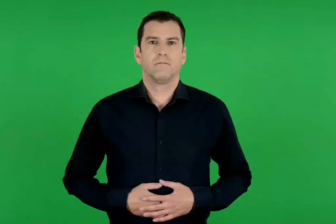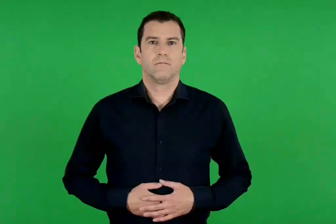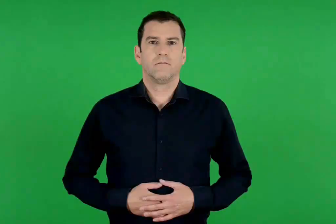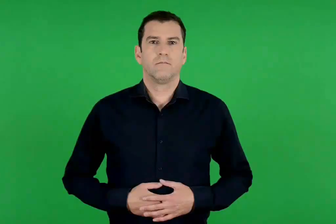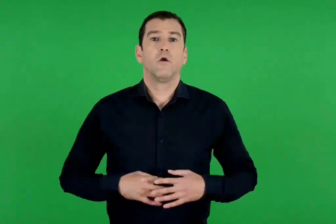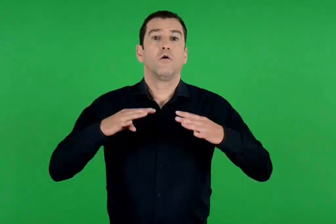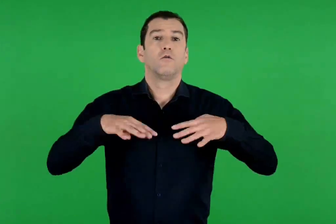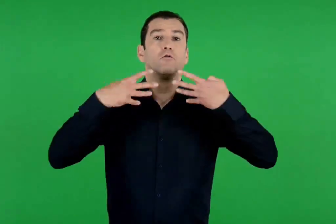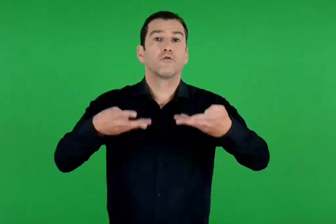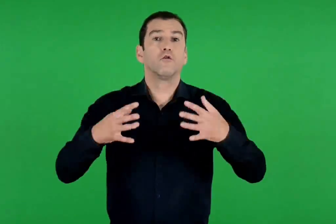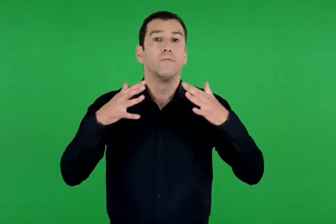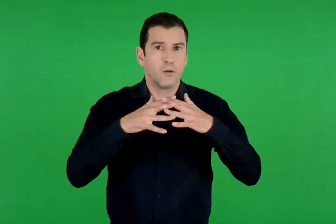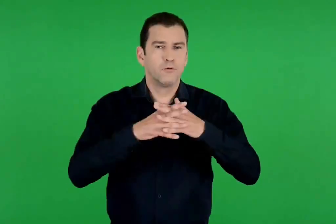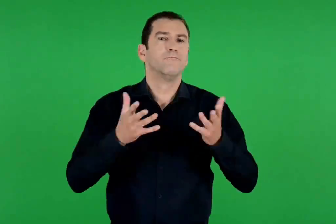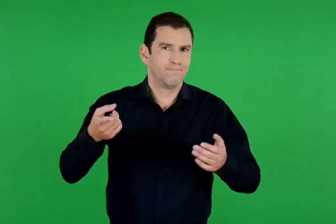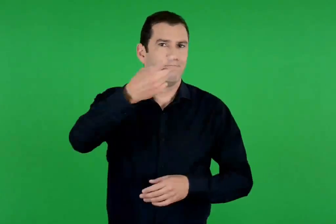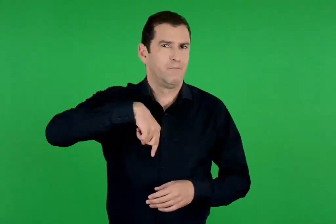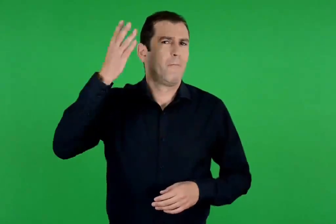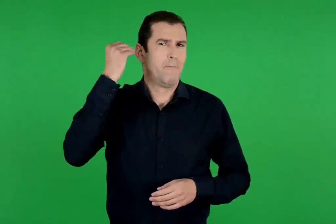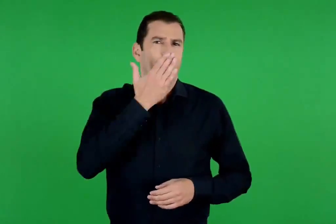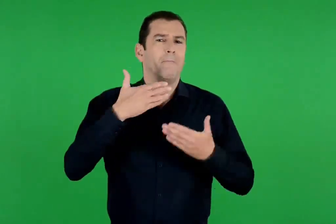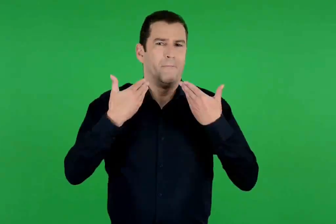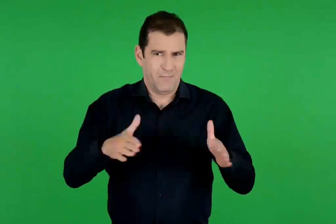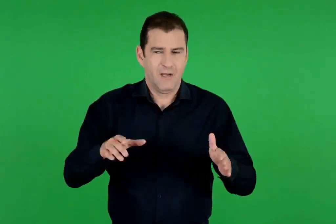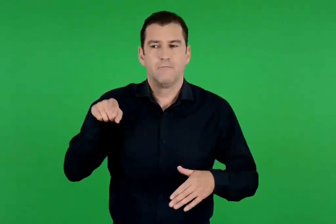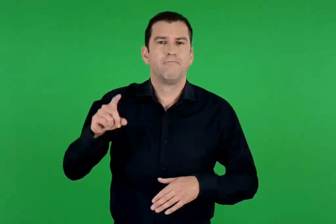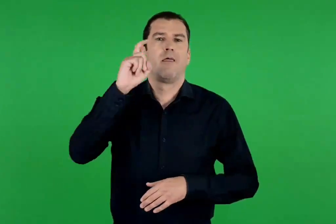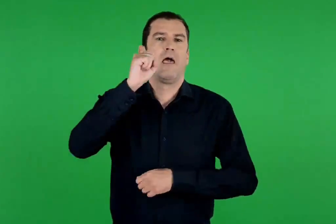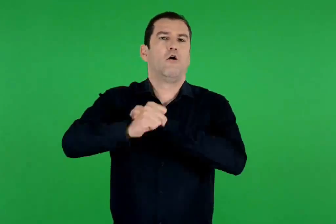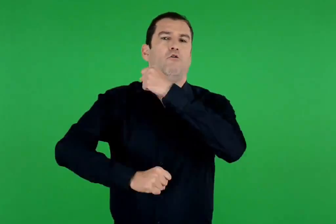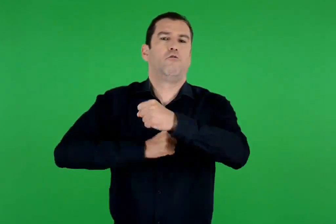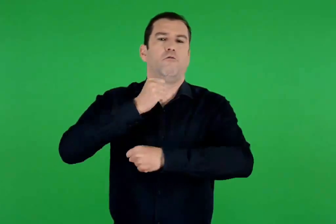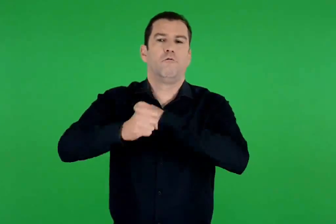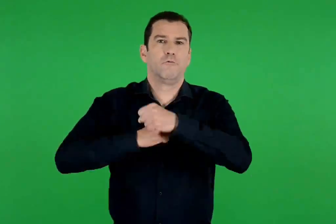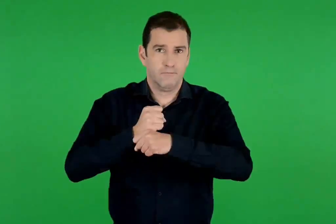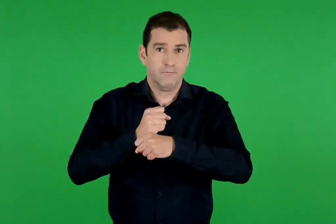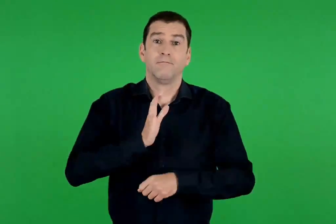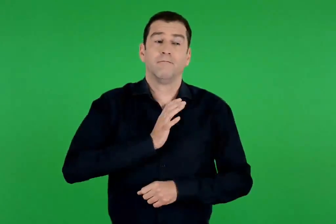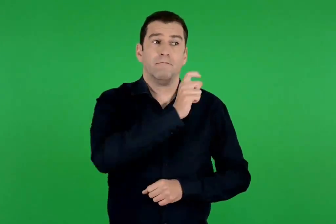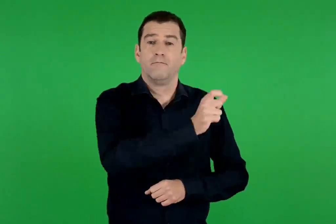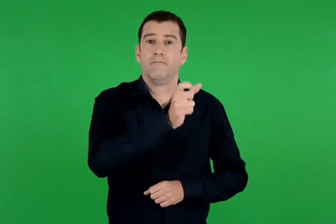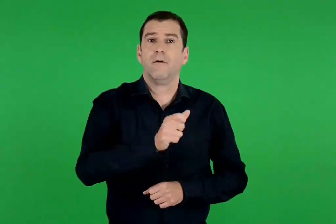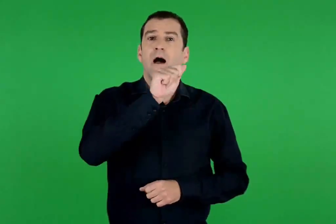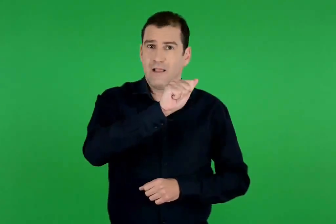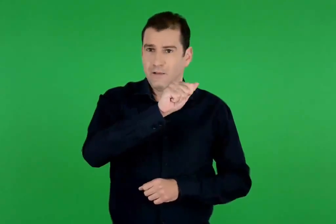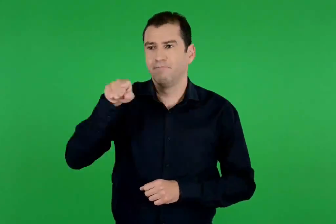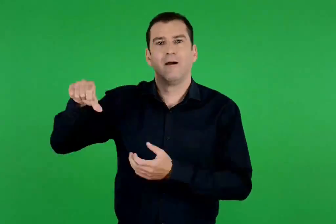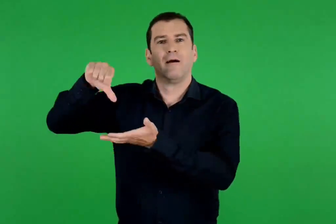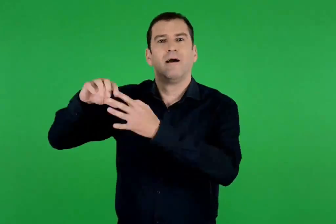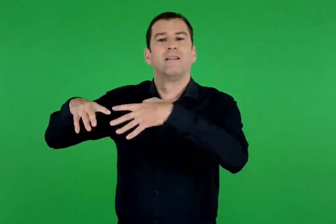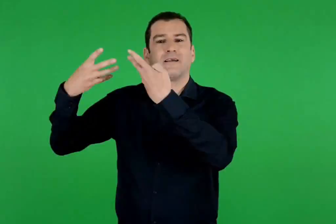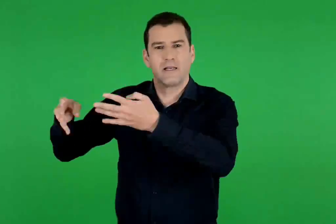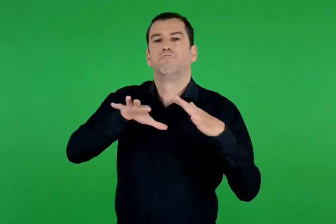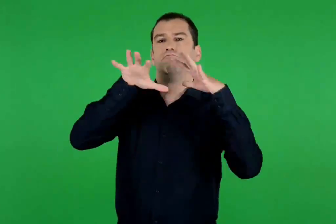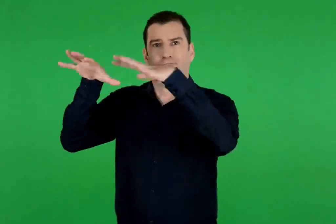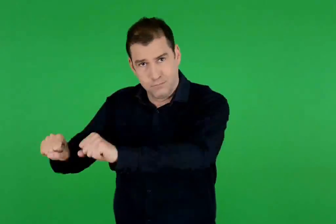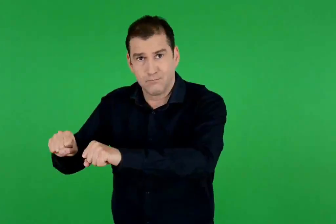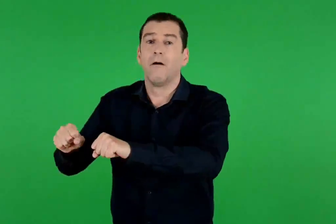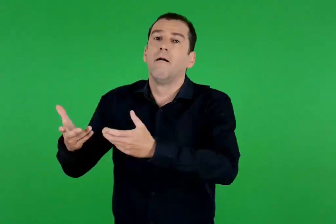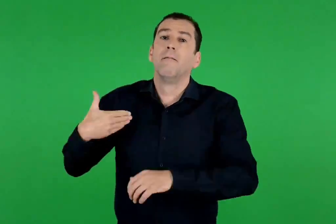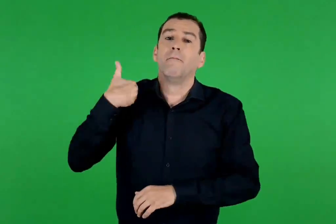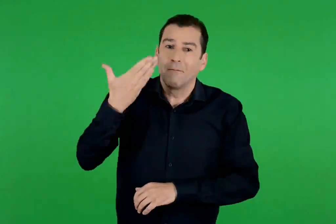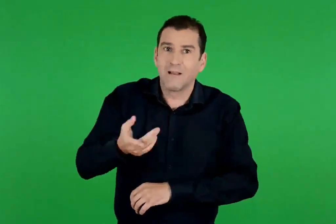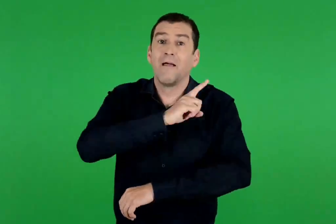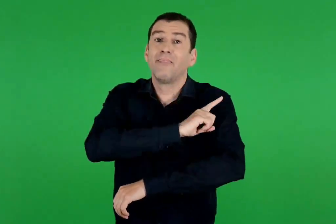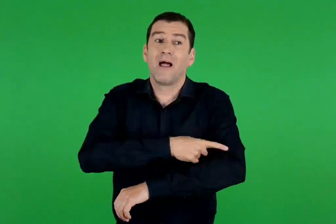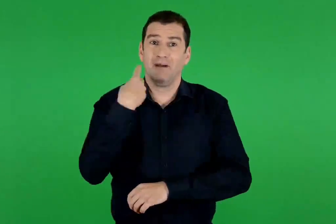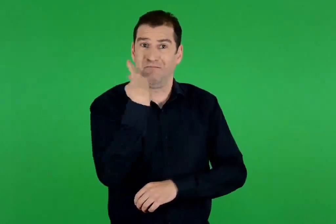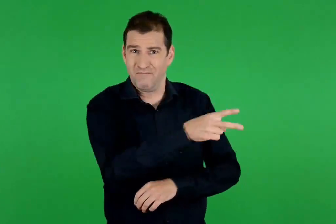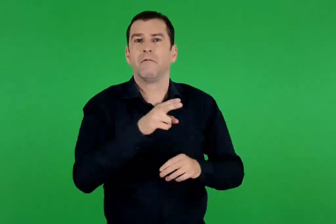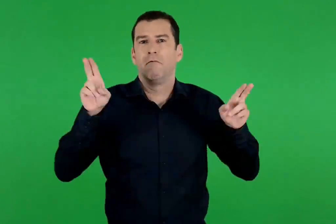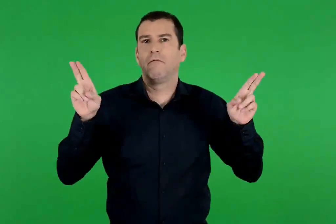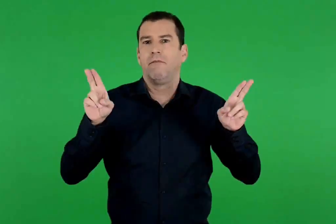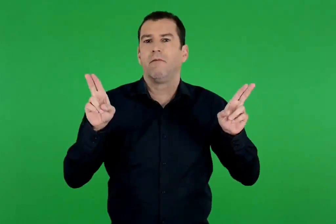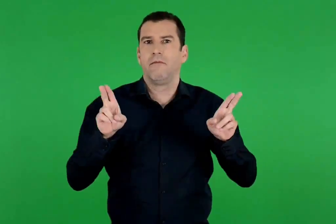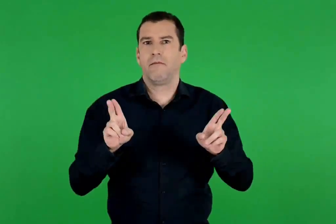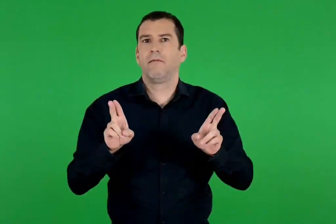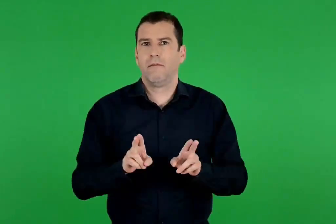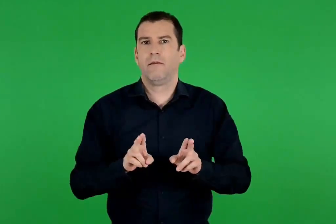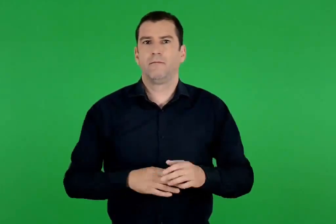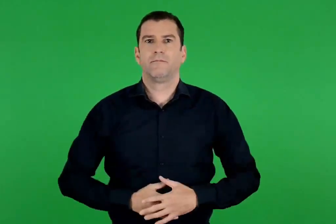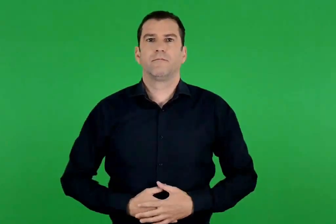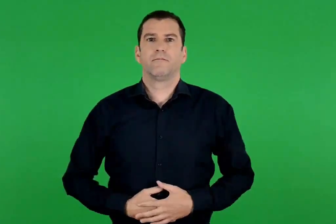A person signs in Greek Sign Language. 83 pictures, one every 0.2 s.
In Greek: ο τρωικός πόλεμος , όπως έχουμε μάθει , κράτησε δέκα χρόνια. οι αχαιοί κατέκτησαν την τροία , μετά όμως άρχισαν να χάνουν σιγά σιγά τη δύναμή τους
